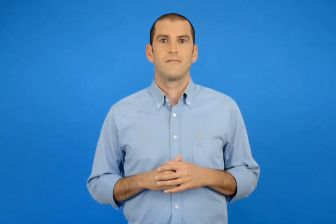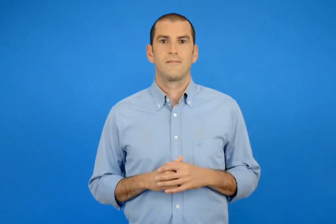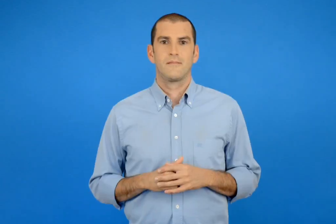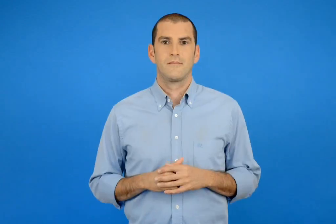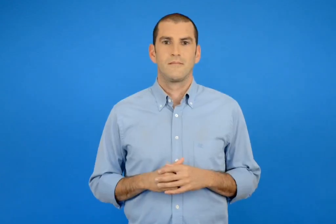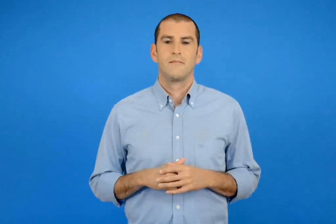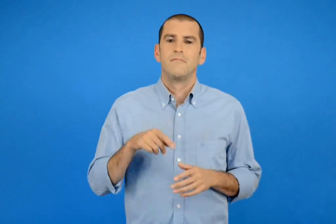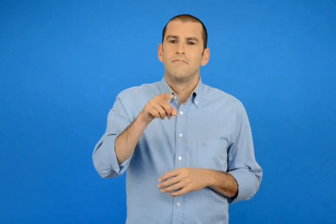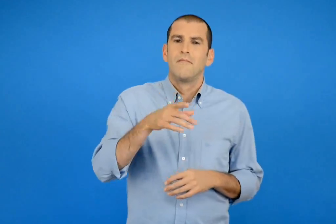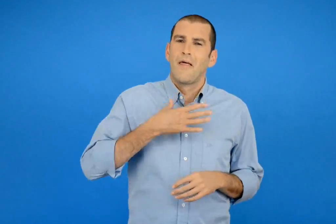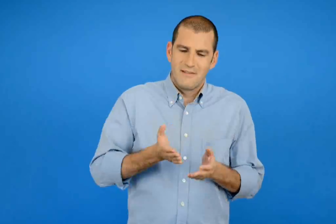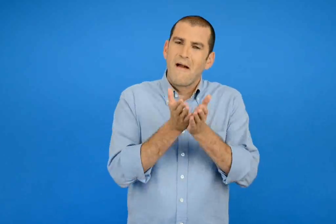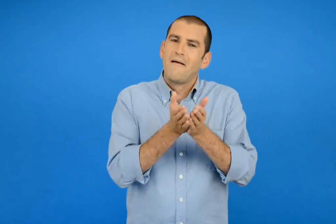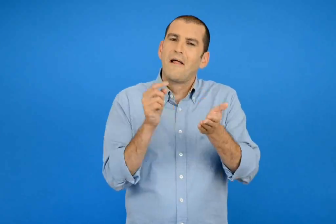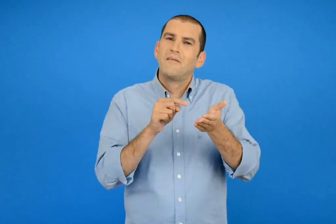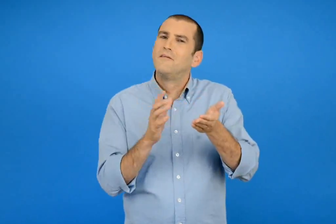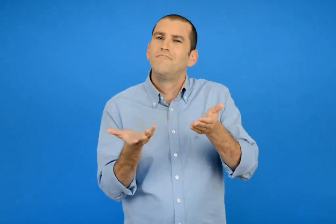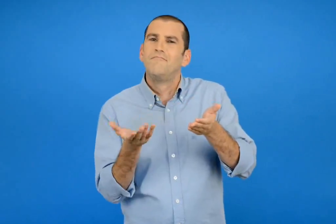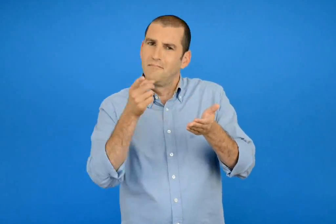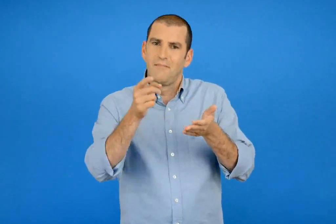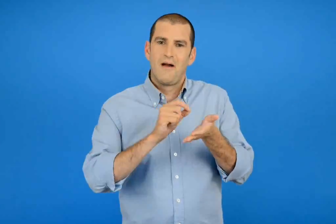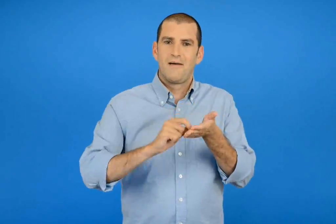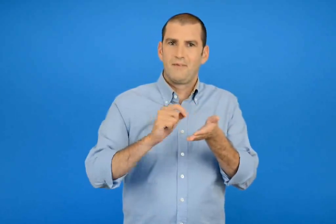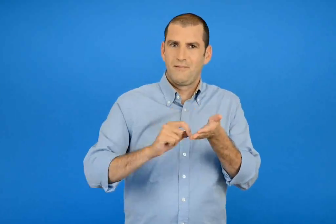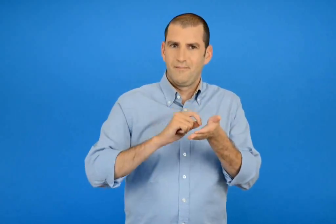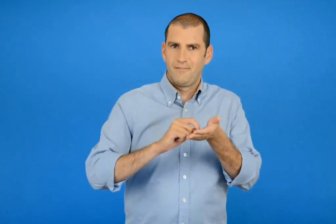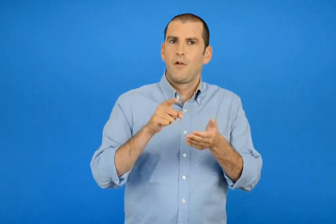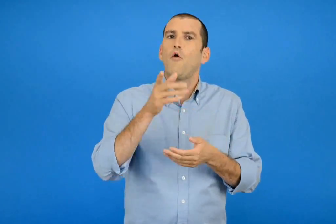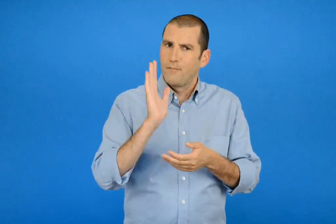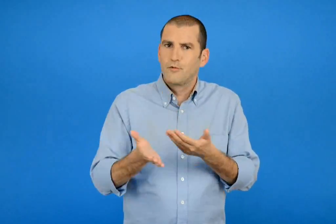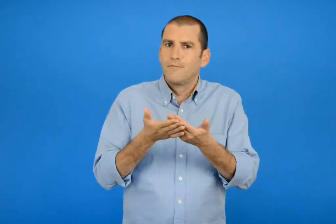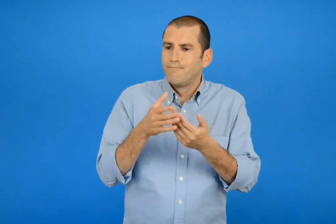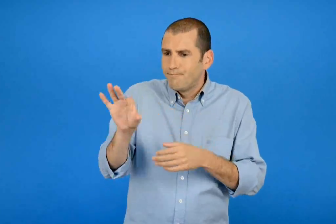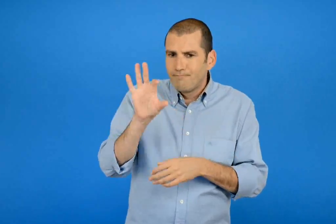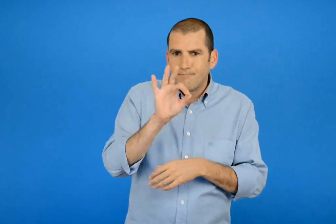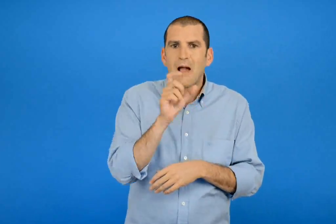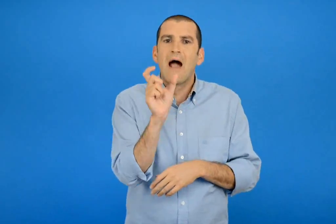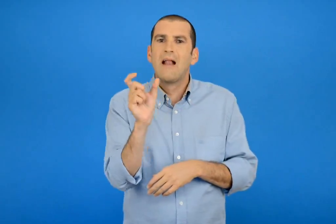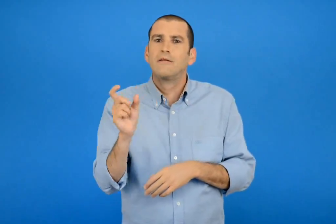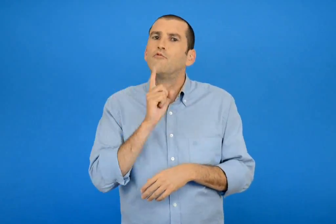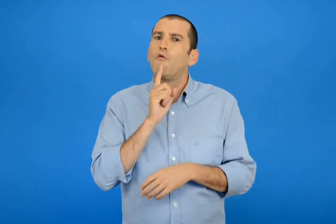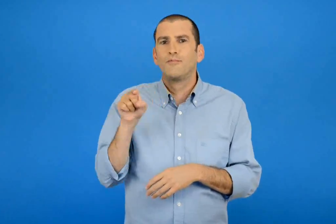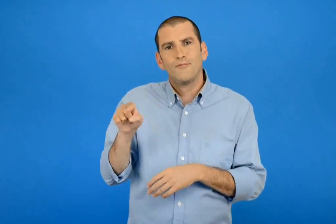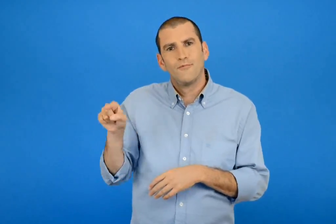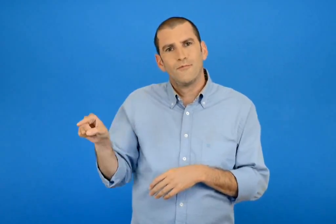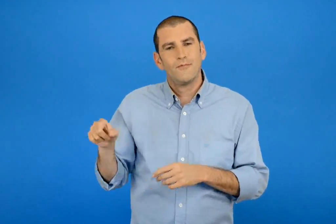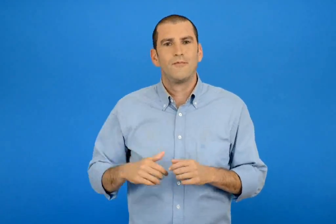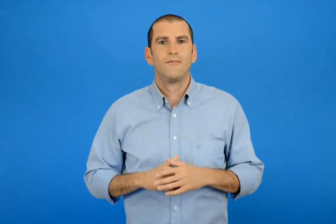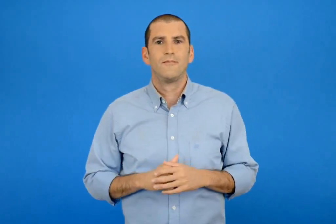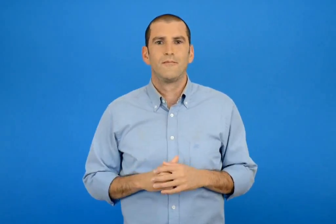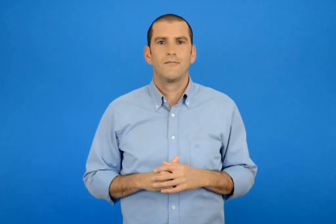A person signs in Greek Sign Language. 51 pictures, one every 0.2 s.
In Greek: γράψε για το καράβι που θα ήθελες να έχεις μπορείς να χρησιμοποιήσεις λέξεις όπως
